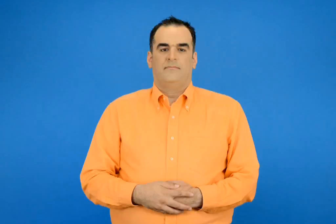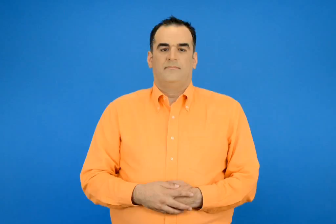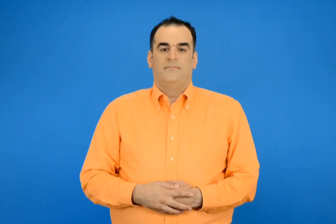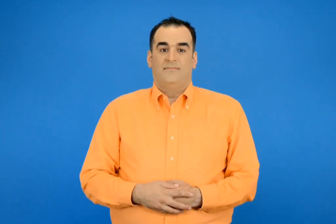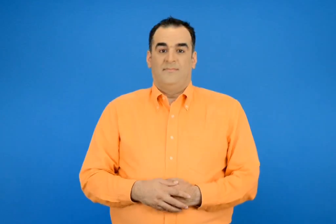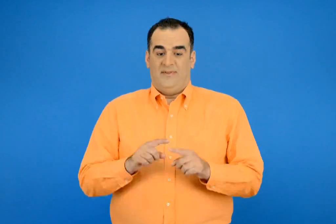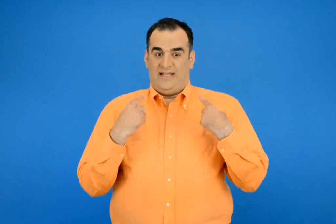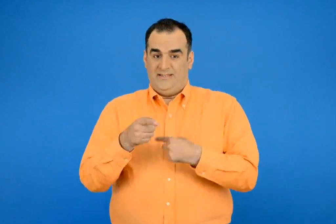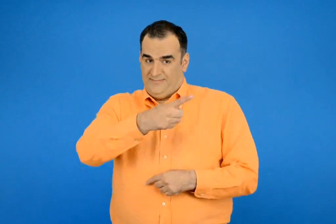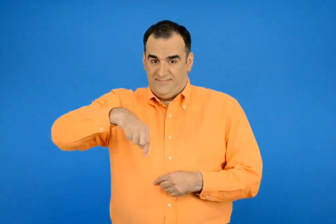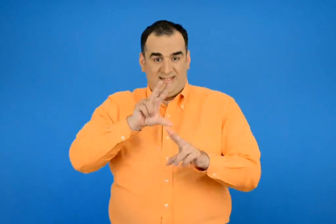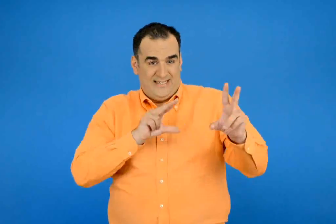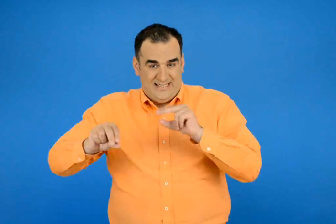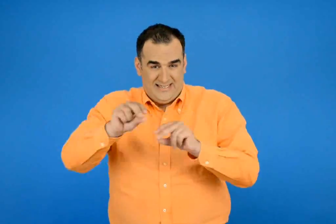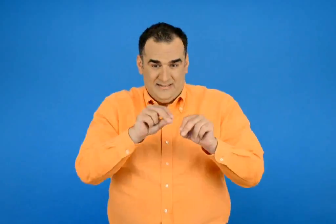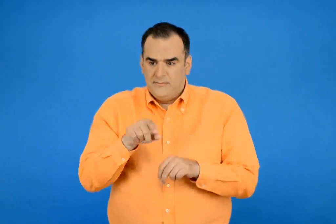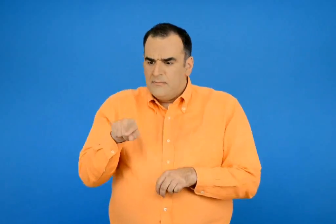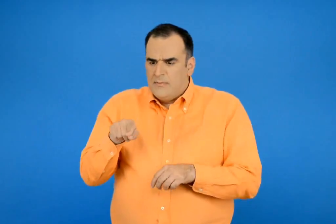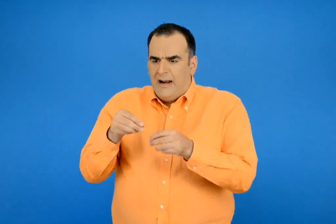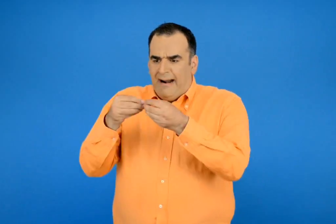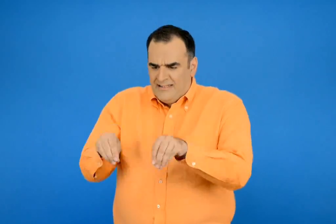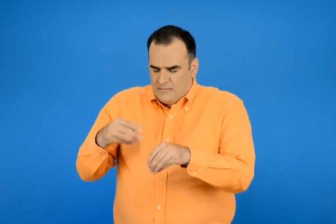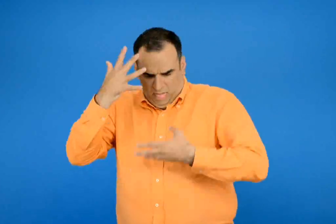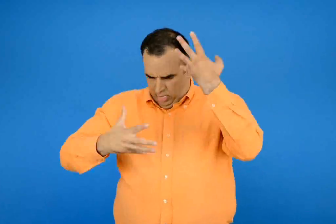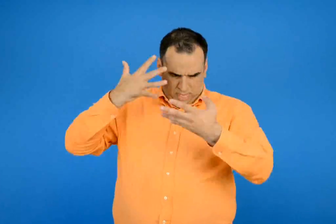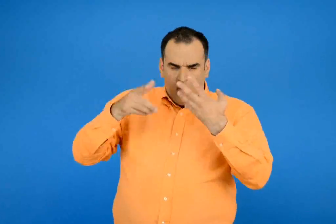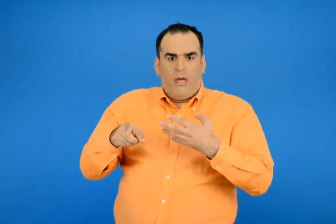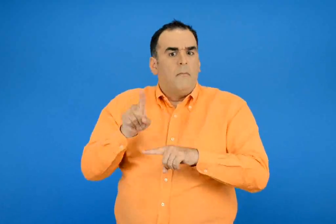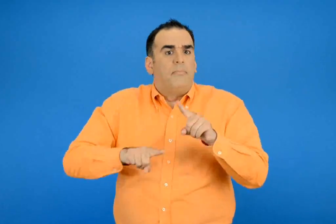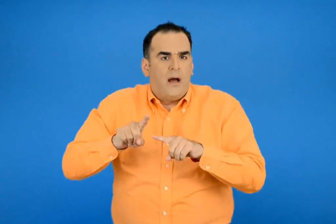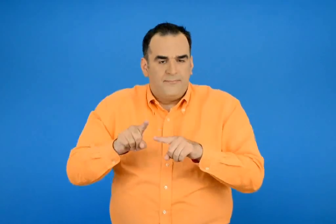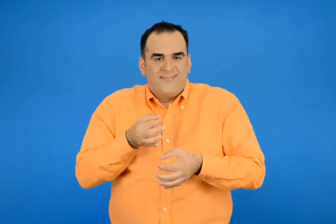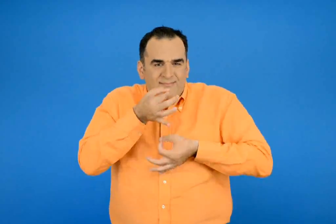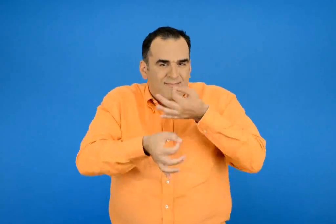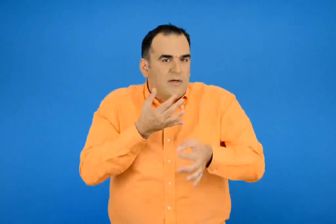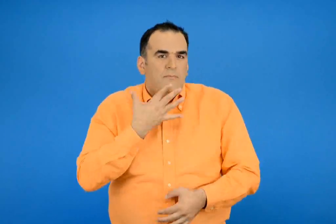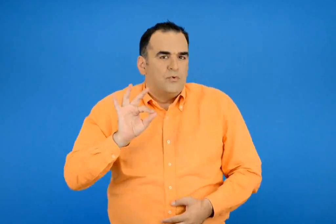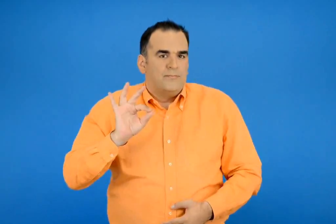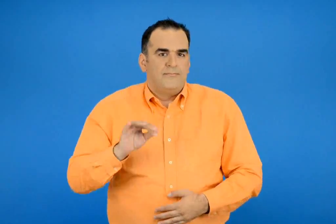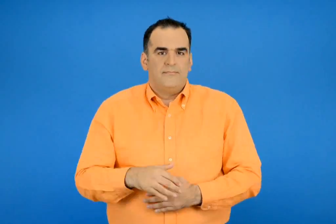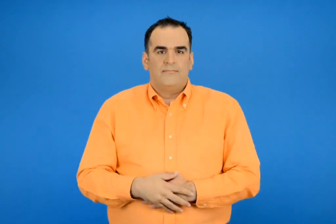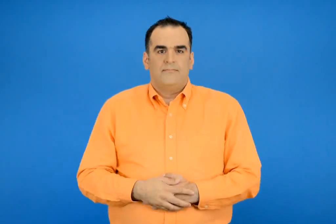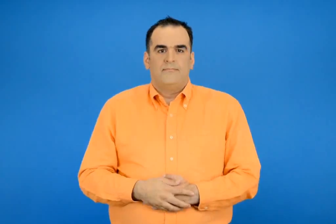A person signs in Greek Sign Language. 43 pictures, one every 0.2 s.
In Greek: συζητάμε στην τάξη ποιά λύση με μπέρδεψε ; εξηγώ γιατι
